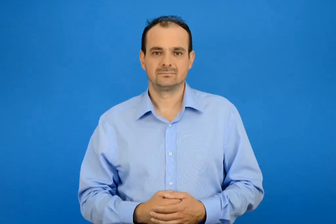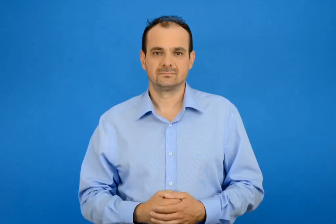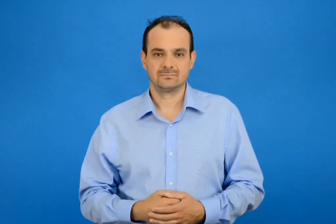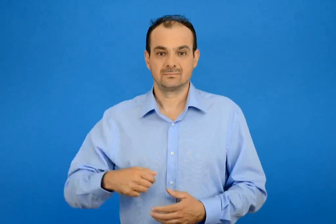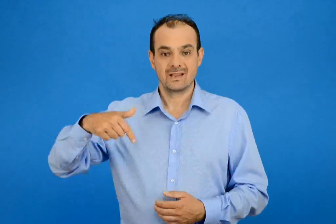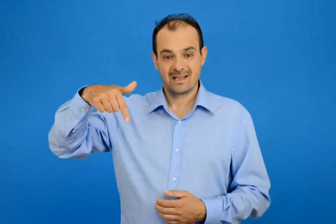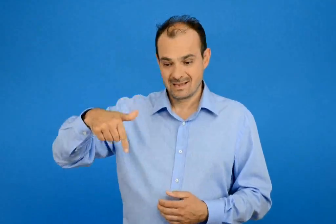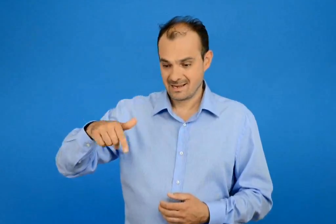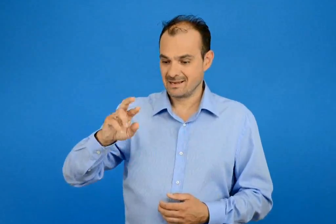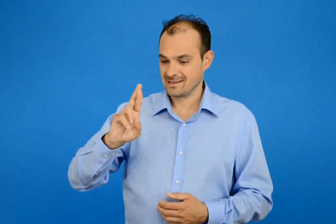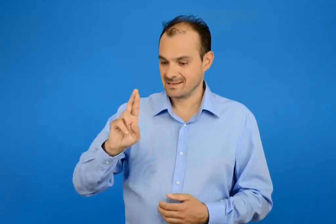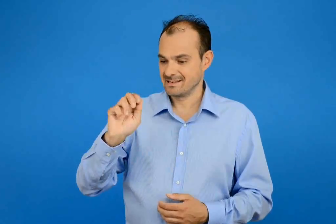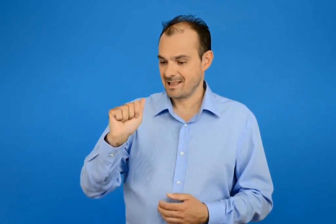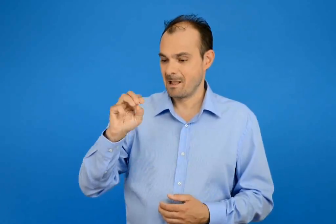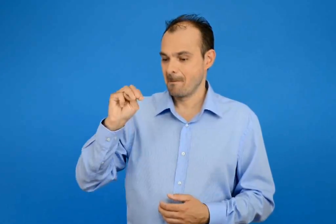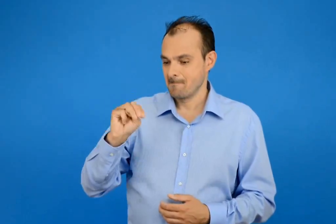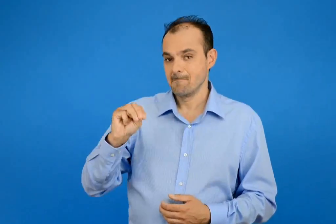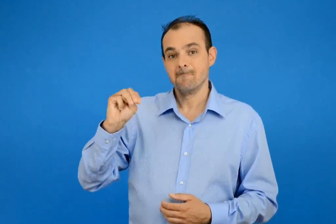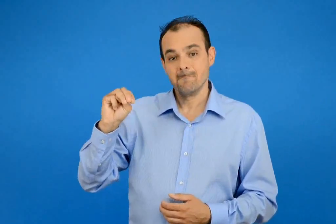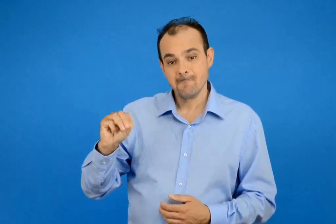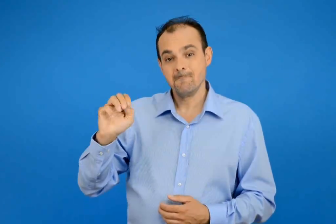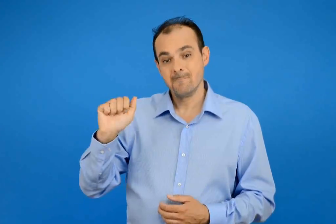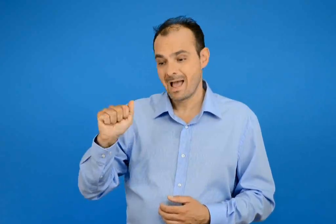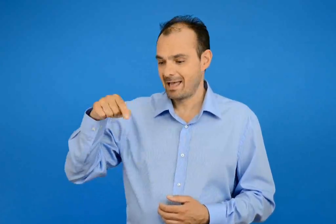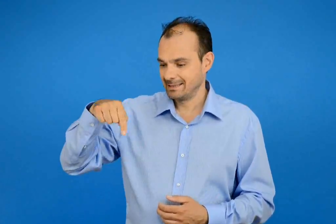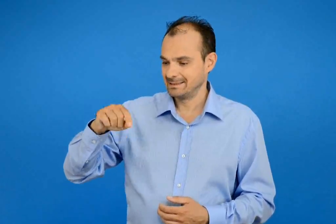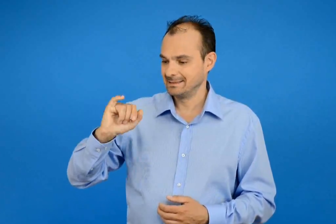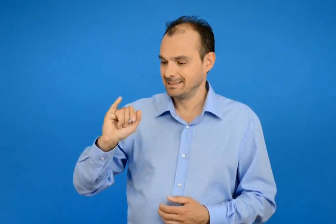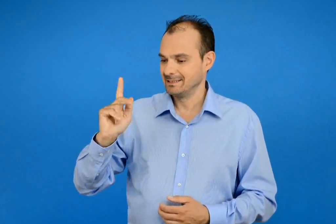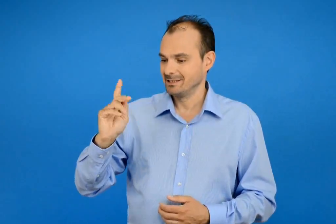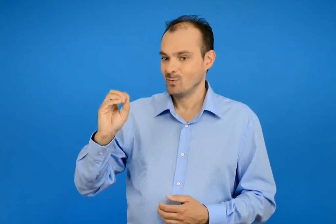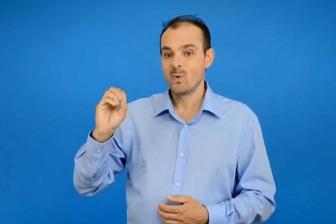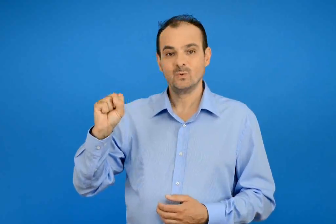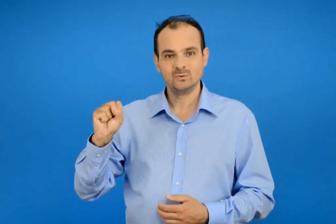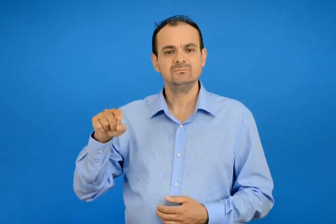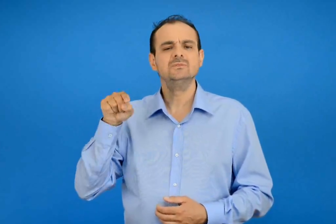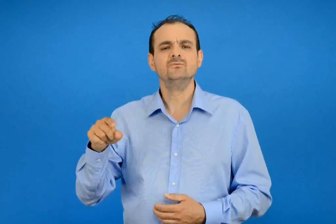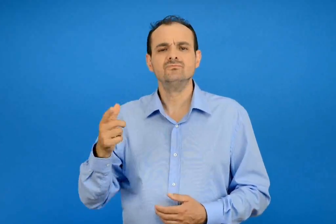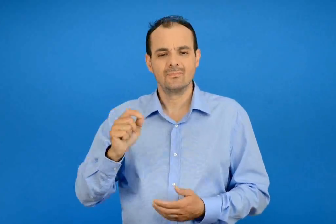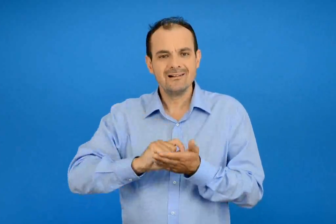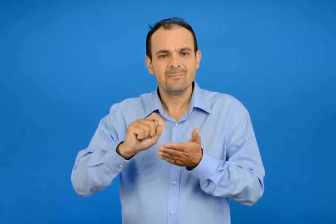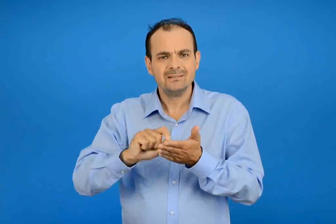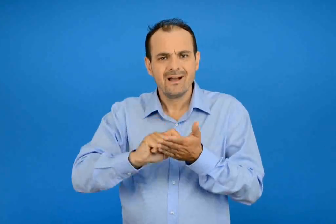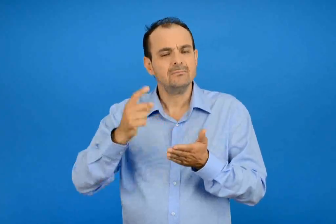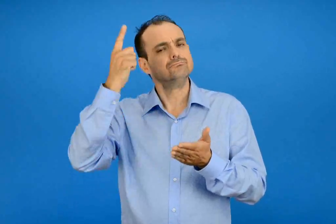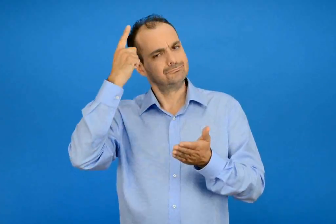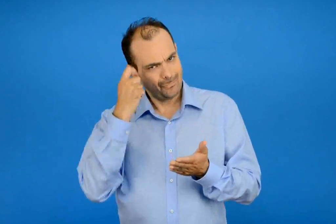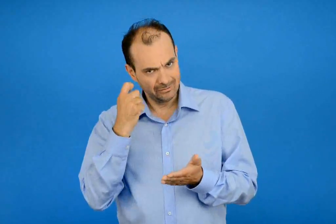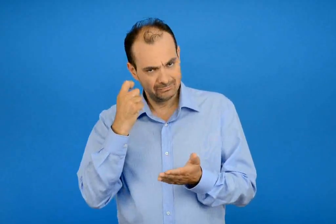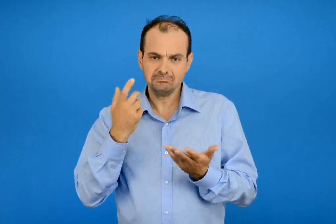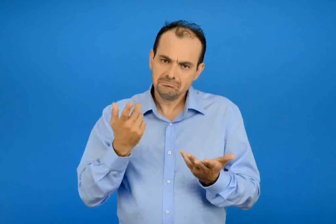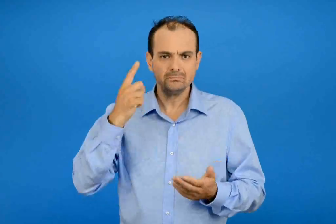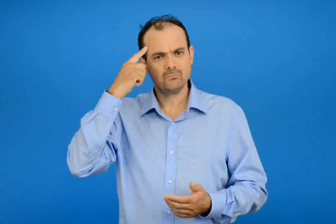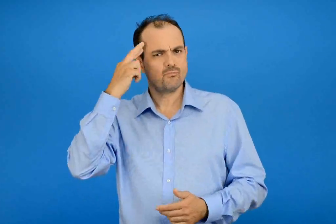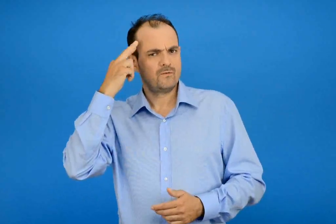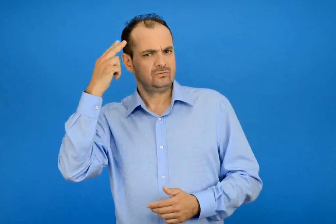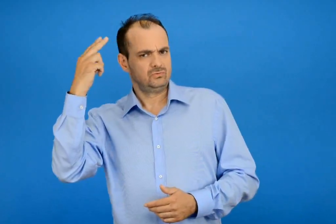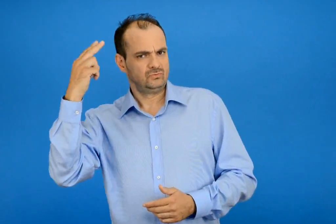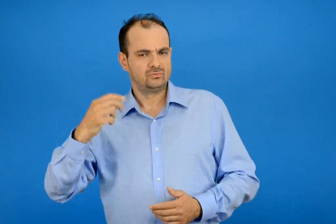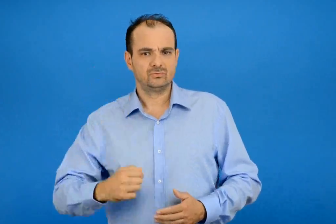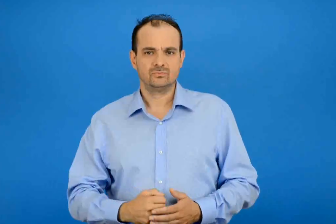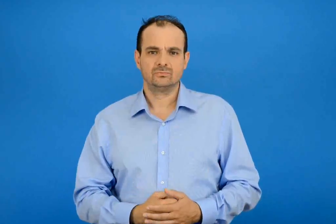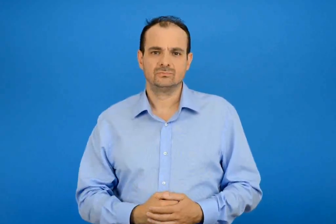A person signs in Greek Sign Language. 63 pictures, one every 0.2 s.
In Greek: Γραμματικός ο αυτός που ξέρει γράμματα ο μορφωμένος
